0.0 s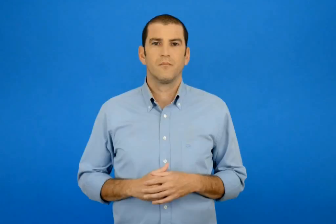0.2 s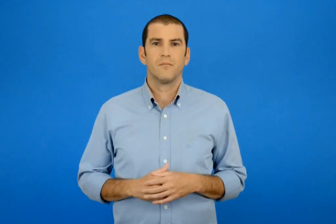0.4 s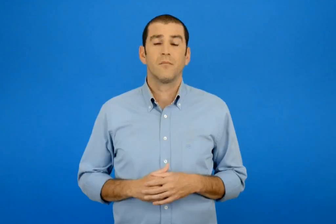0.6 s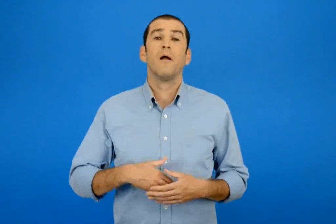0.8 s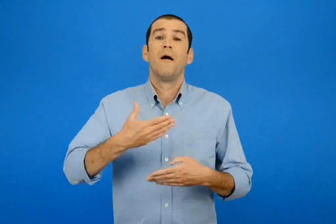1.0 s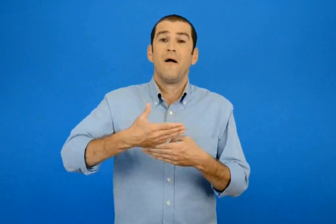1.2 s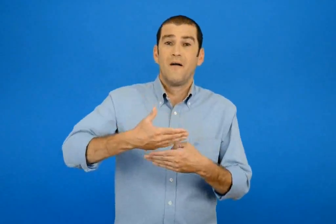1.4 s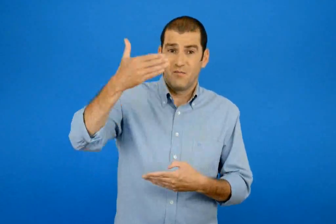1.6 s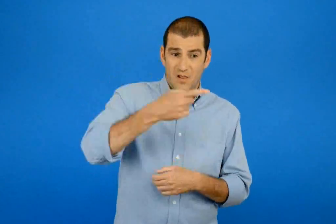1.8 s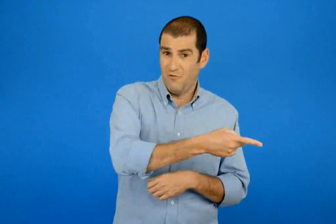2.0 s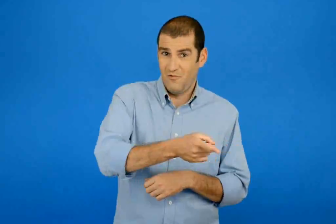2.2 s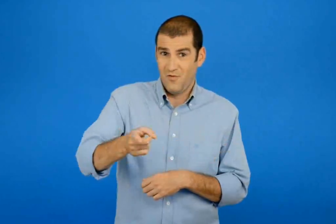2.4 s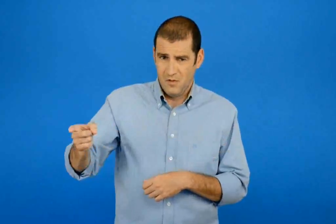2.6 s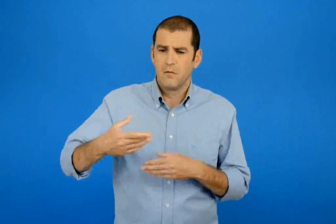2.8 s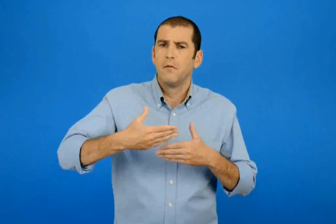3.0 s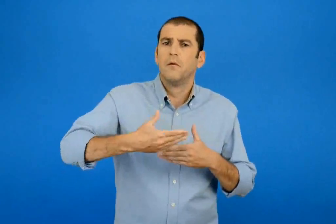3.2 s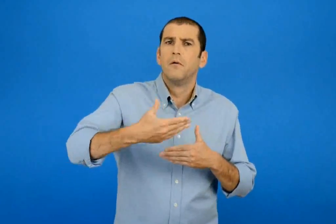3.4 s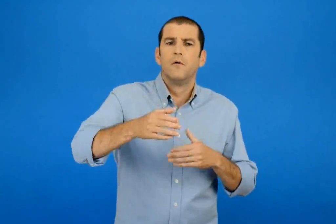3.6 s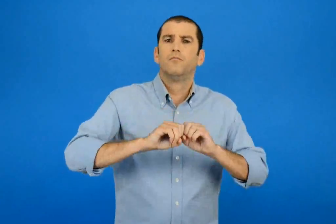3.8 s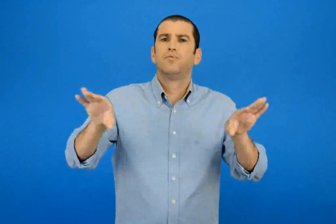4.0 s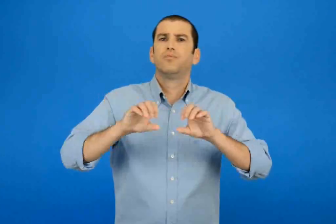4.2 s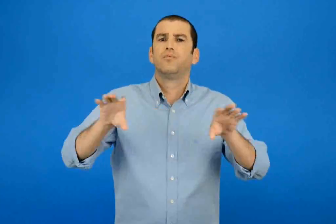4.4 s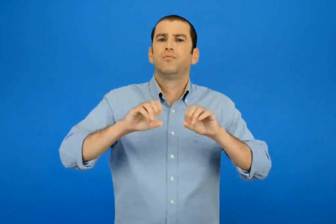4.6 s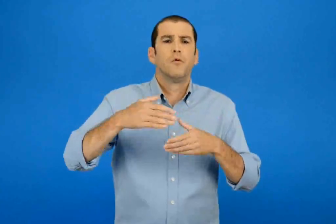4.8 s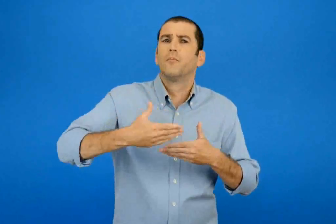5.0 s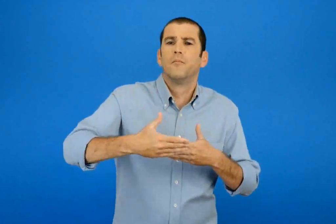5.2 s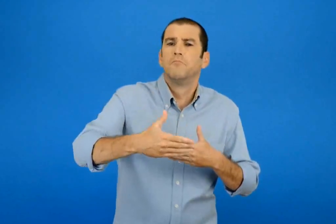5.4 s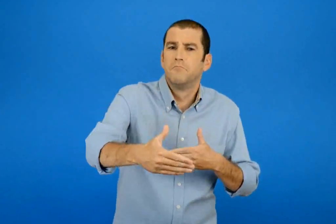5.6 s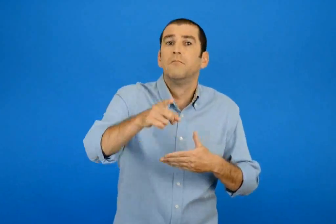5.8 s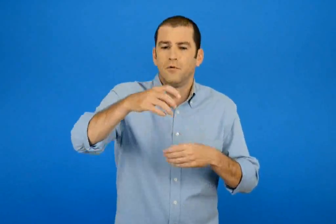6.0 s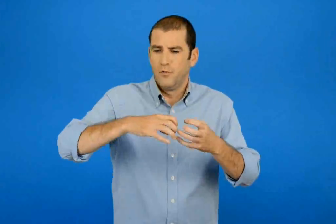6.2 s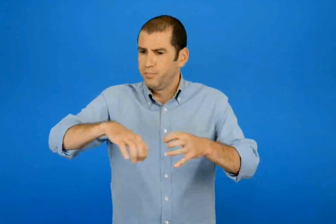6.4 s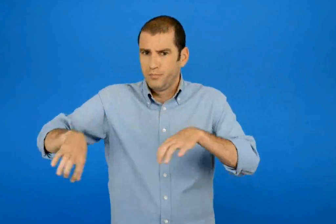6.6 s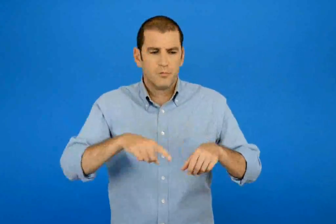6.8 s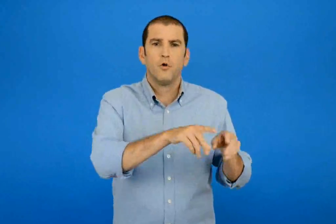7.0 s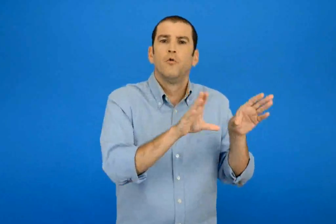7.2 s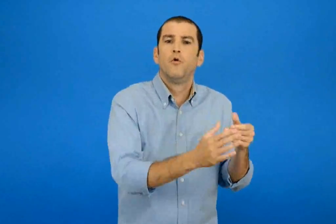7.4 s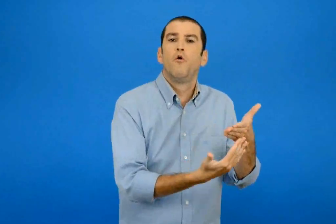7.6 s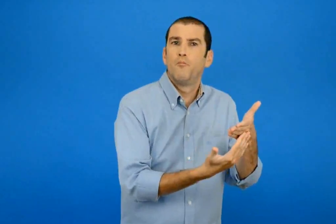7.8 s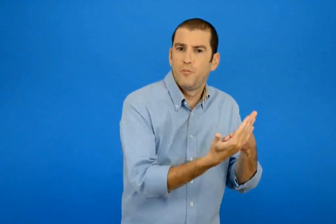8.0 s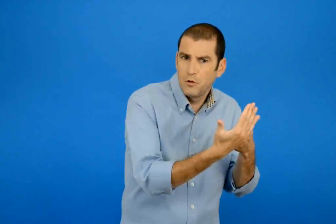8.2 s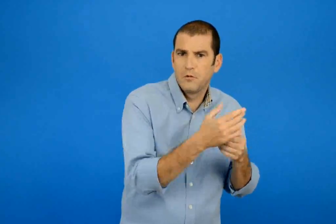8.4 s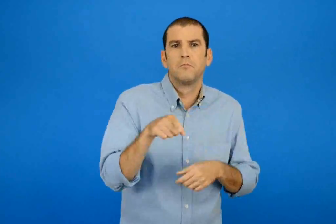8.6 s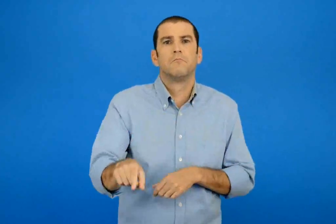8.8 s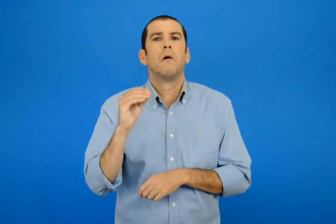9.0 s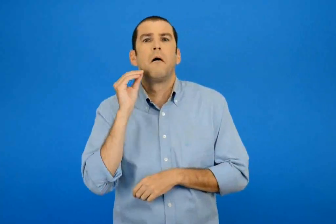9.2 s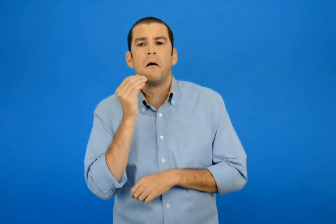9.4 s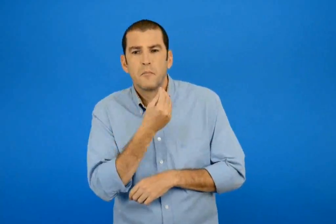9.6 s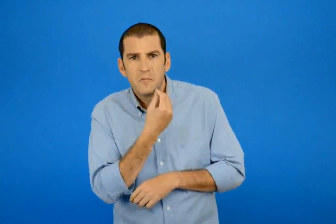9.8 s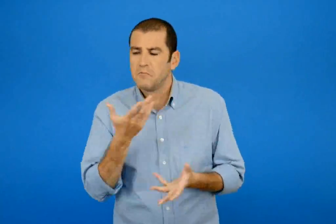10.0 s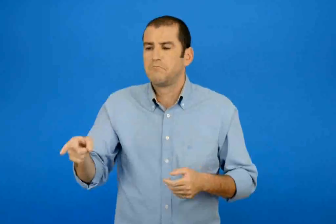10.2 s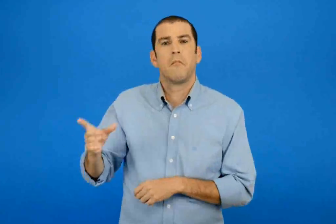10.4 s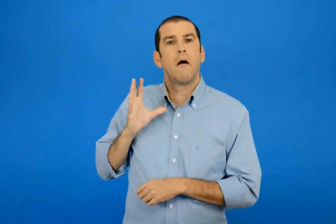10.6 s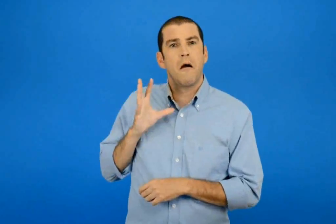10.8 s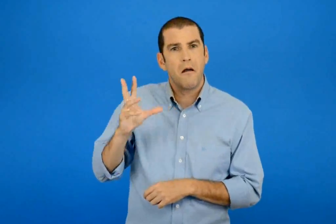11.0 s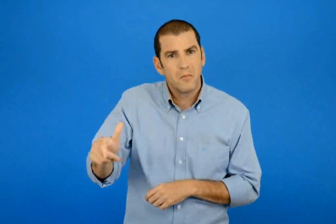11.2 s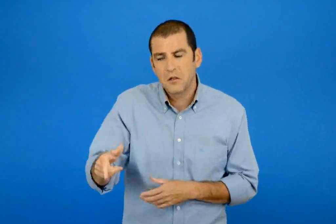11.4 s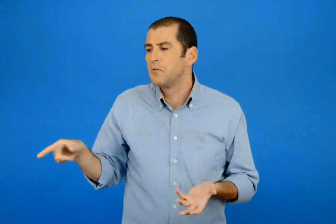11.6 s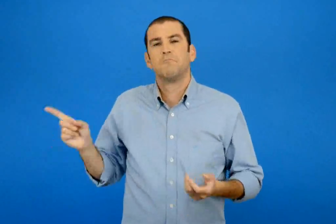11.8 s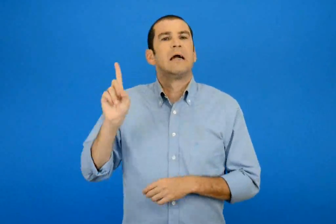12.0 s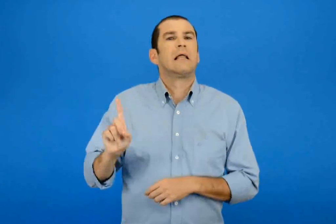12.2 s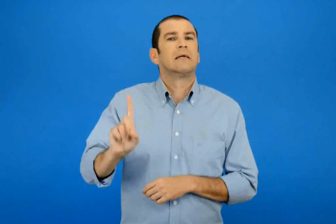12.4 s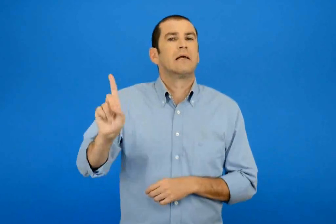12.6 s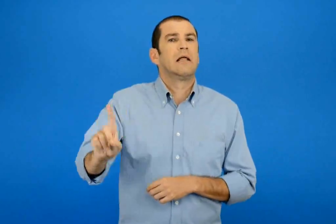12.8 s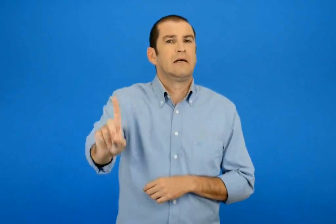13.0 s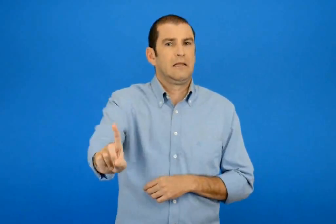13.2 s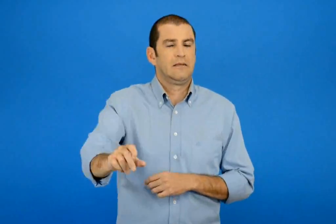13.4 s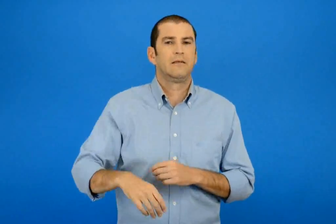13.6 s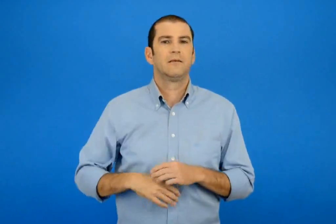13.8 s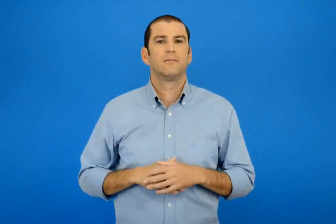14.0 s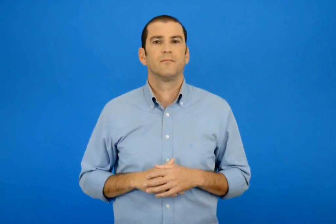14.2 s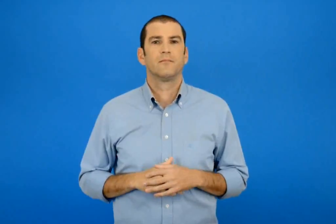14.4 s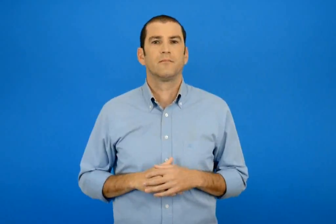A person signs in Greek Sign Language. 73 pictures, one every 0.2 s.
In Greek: κάθε ποτέ κυκλοφορεί η κάθε εφημερίδα ; χωριστέ τες σε πρωινές απογευματινές καθημερινές κυριακάτικες
